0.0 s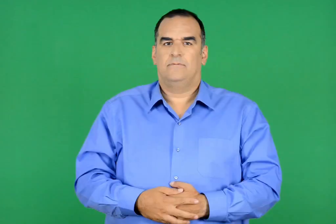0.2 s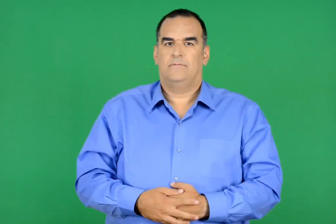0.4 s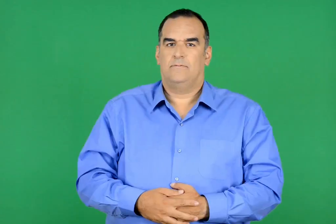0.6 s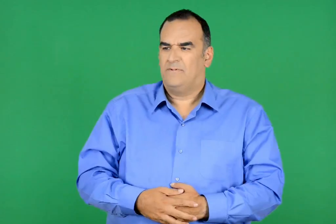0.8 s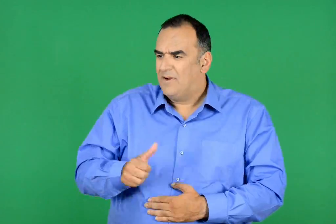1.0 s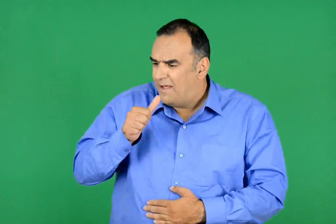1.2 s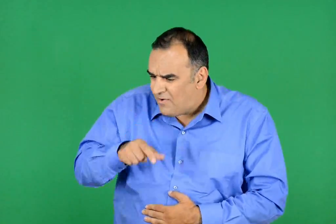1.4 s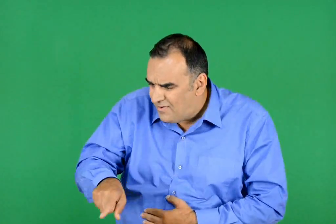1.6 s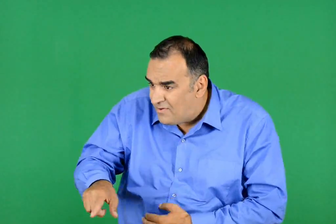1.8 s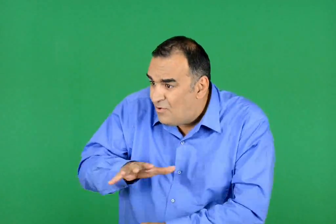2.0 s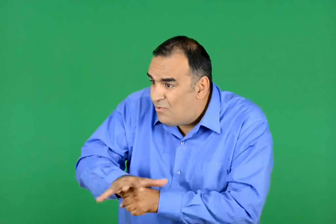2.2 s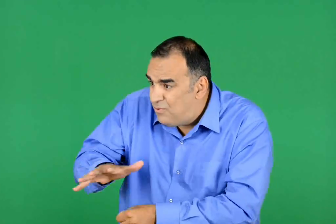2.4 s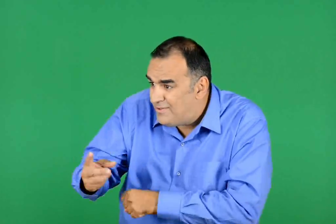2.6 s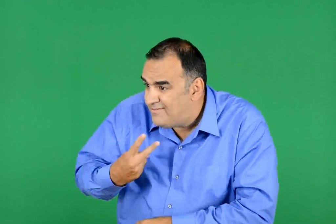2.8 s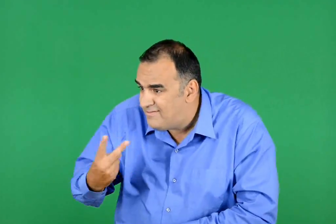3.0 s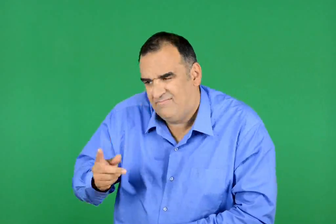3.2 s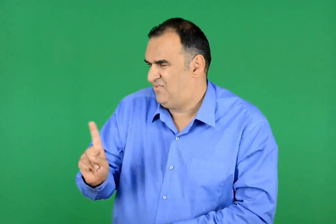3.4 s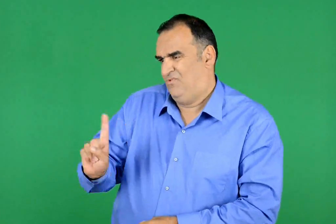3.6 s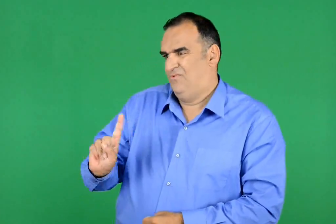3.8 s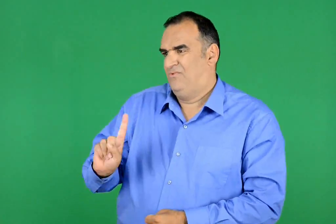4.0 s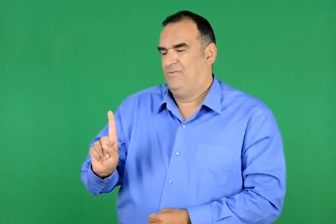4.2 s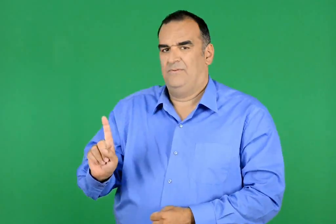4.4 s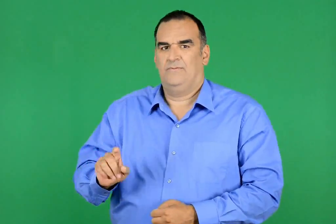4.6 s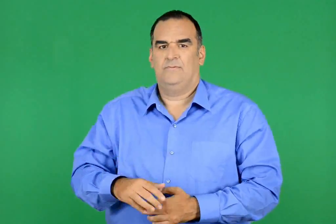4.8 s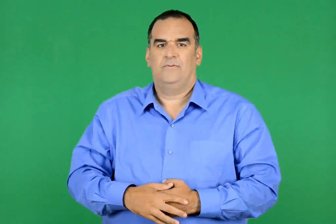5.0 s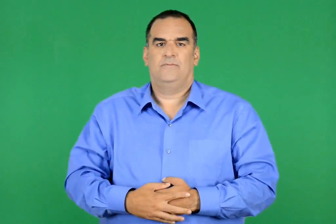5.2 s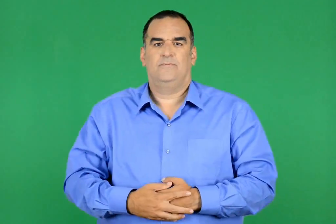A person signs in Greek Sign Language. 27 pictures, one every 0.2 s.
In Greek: το νερο δεν ειναι αρκετό
